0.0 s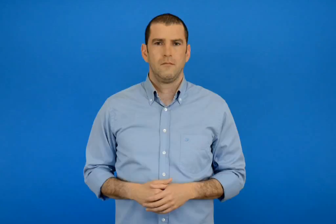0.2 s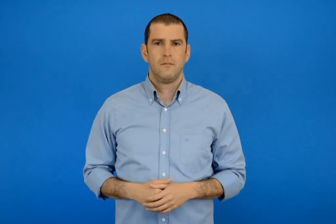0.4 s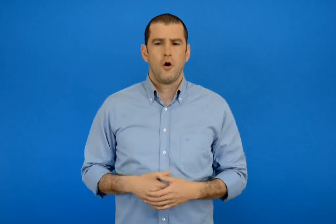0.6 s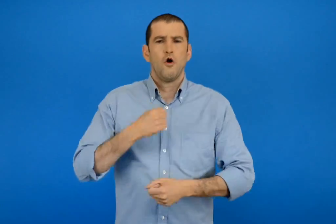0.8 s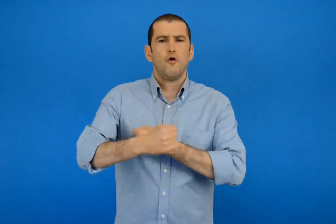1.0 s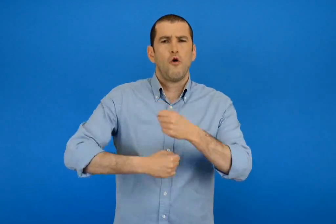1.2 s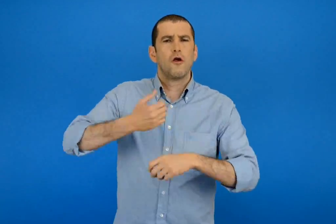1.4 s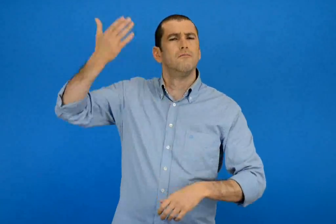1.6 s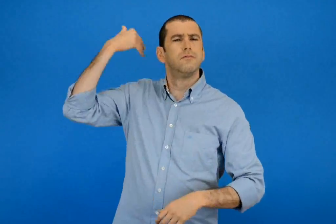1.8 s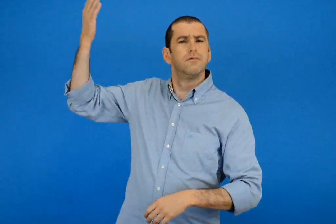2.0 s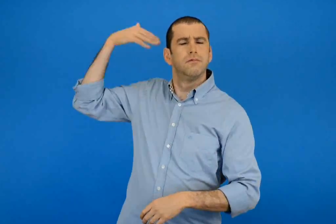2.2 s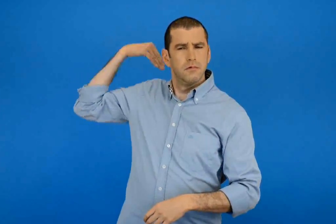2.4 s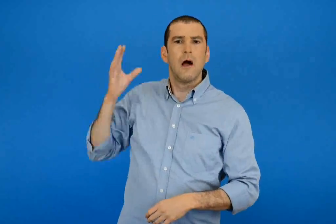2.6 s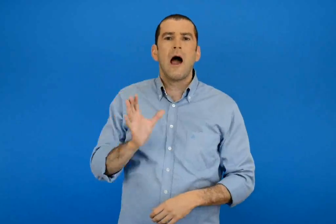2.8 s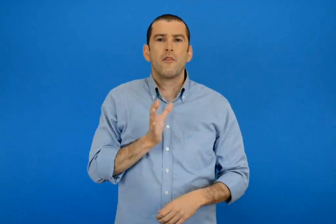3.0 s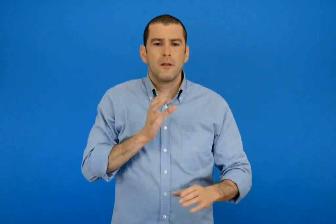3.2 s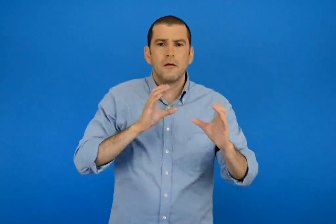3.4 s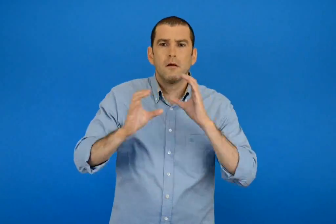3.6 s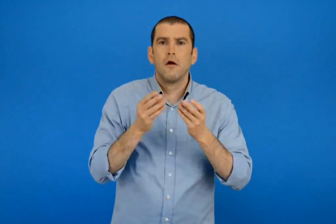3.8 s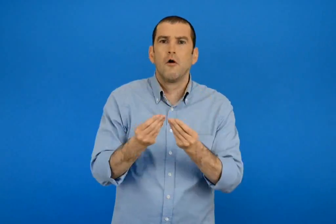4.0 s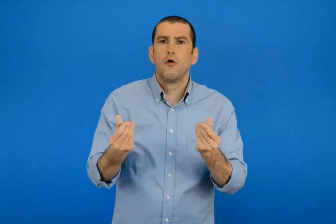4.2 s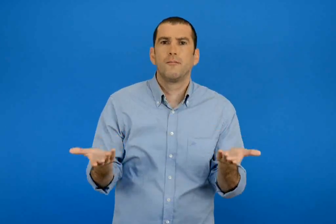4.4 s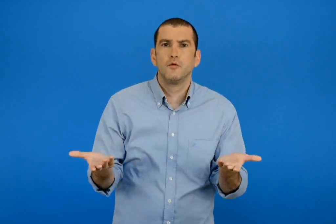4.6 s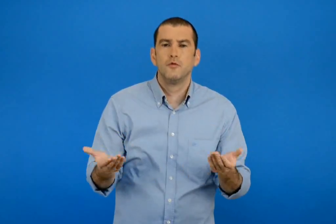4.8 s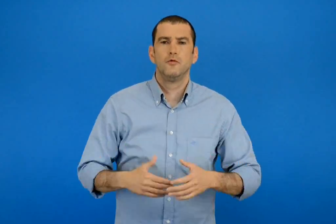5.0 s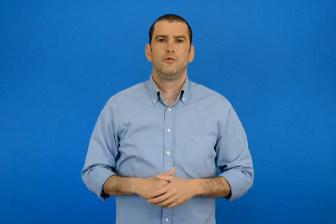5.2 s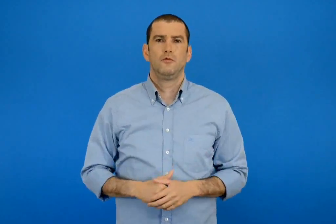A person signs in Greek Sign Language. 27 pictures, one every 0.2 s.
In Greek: πως επικοινωνούσαν οι άνθρωποι άλλοτε δηλαδή τα παλιά χρόνια ;
